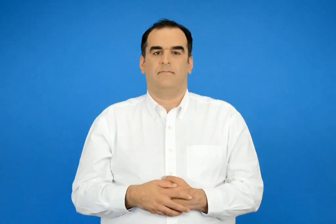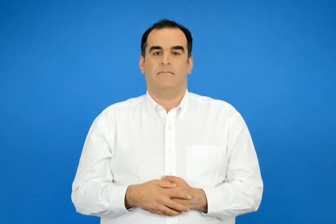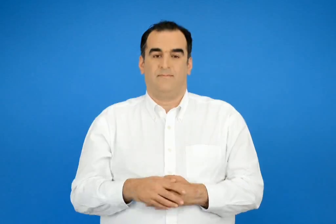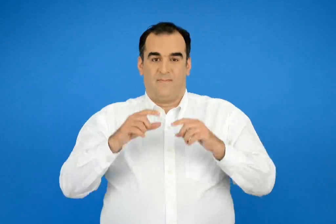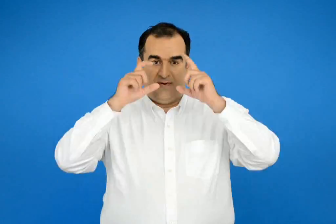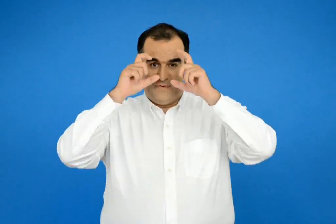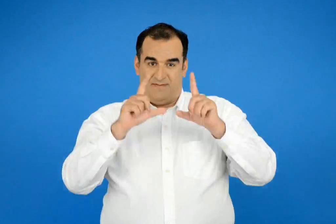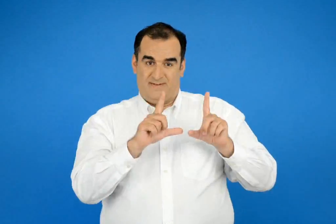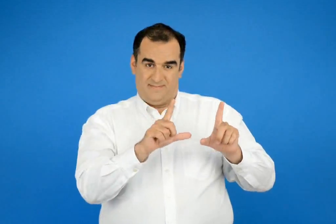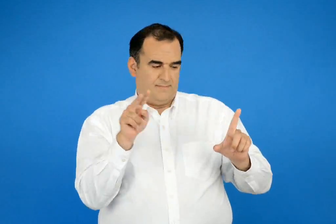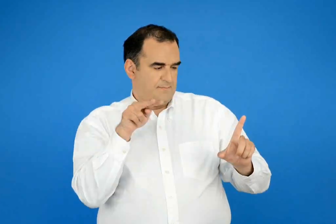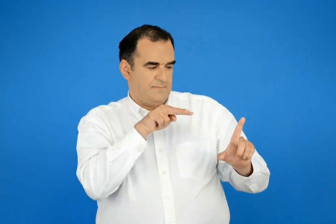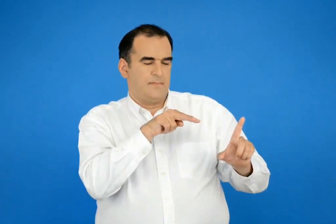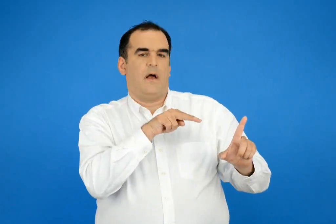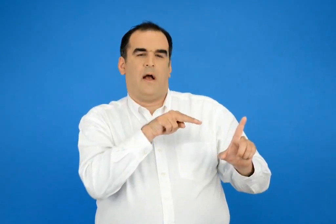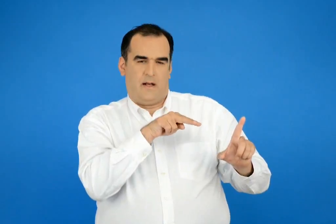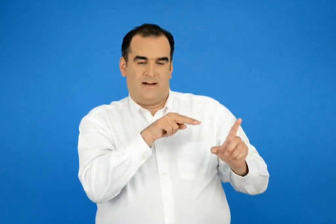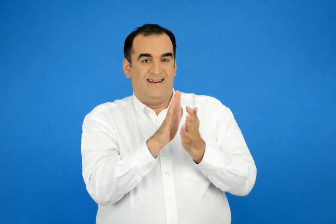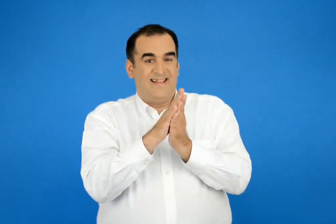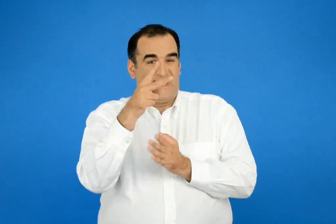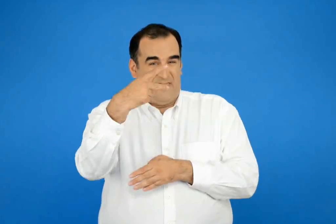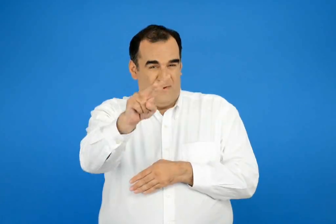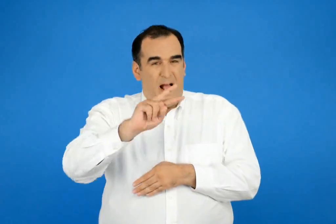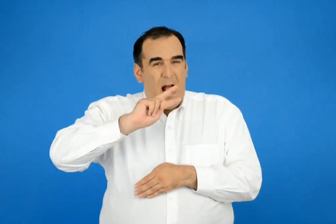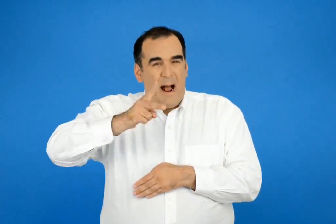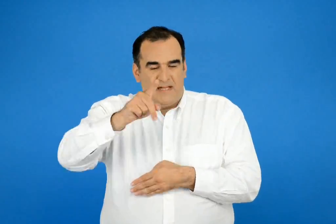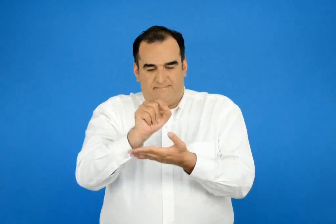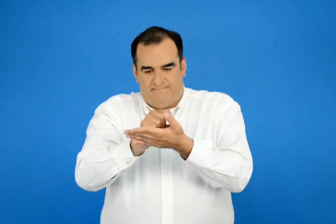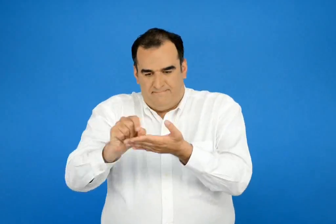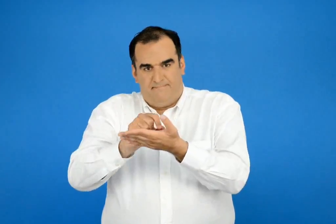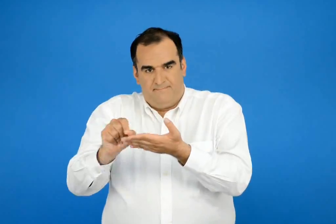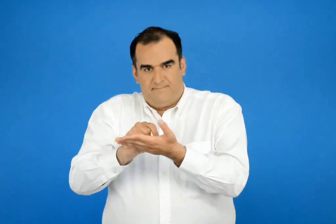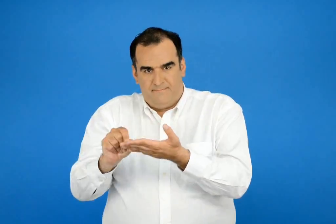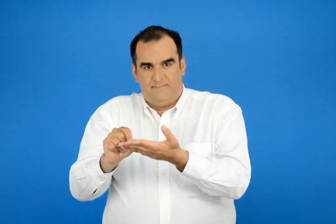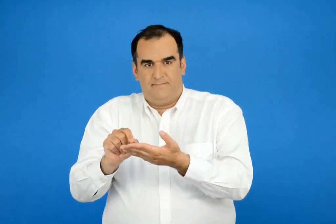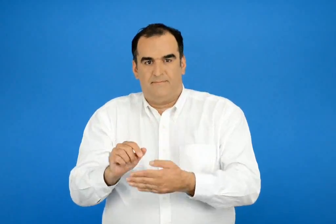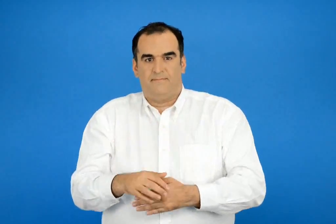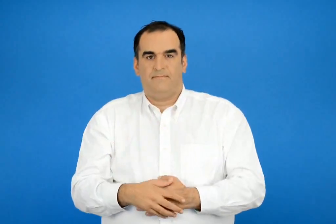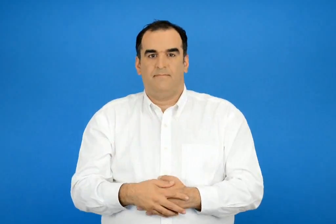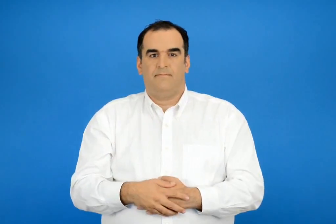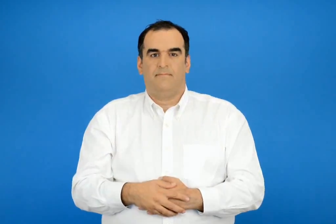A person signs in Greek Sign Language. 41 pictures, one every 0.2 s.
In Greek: παρατήρησε τη φωτογραφία και γράψε τις απαντήσεις στο τετράδιο σου
